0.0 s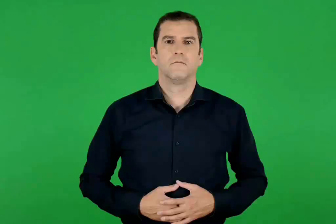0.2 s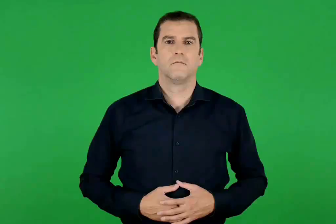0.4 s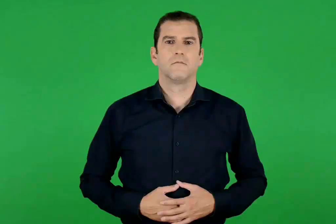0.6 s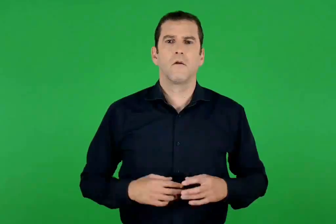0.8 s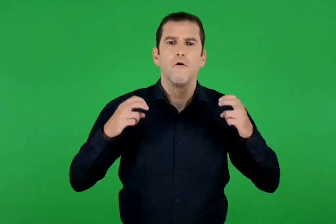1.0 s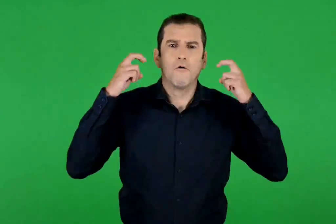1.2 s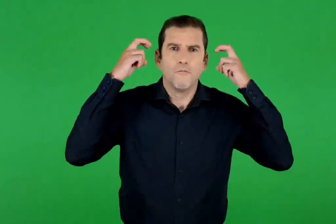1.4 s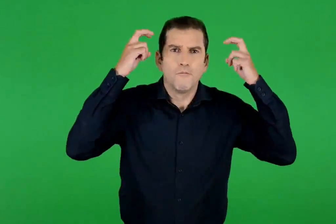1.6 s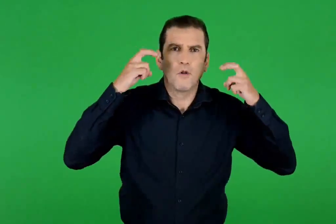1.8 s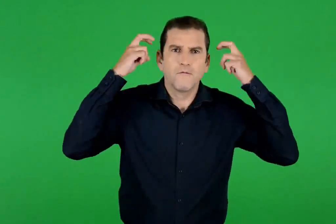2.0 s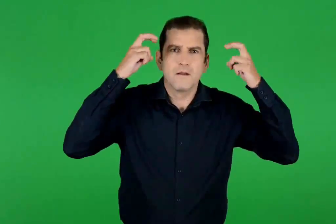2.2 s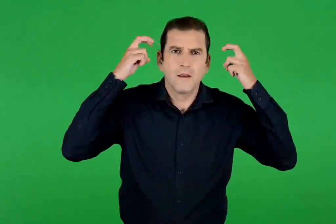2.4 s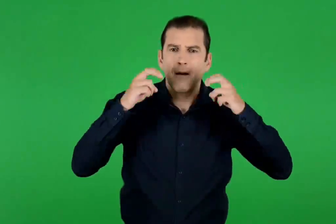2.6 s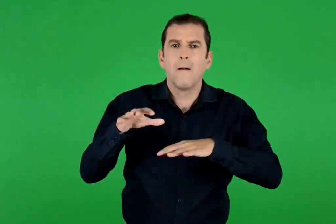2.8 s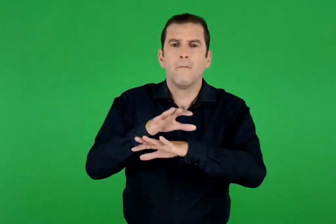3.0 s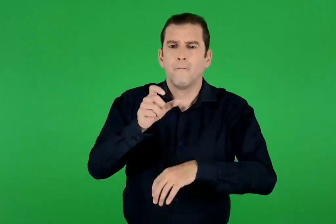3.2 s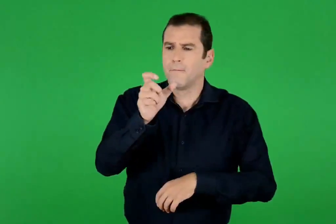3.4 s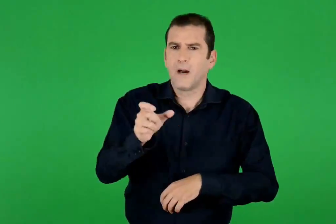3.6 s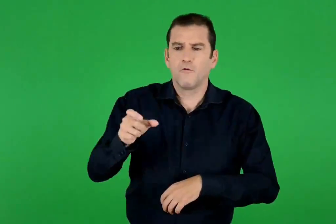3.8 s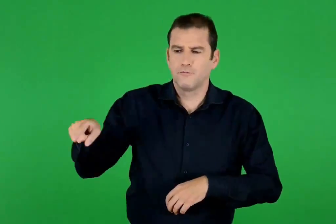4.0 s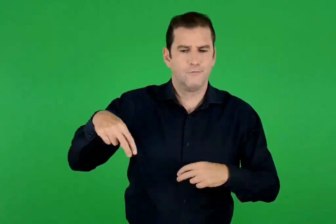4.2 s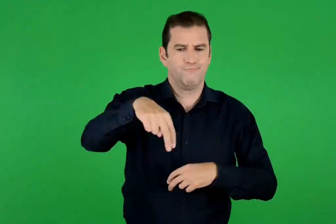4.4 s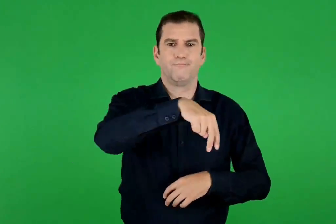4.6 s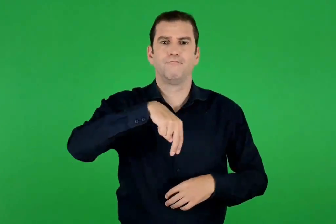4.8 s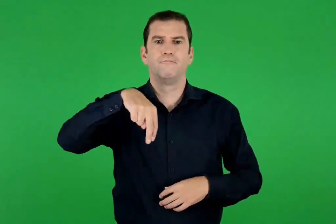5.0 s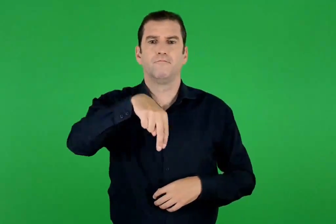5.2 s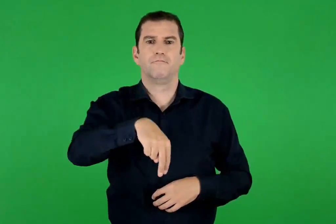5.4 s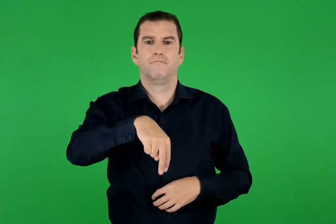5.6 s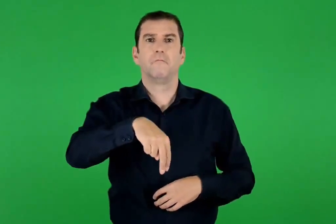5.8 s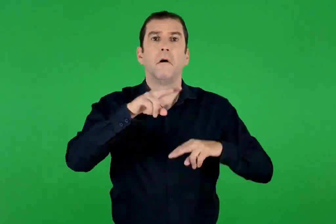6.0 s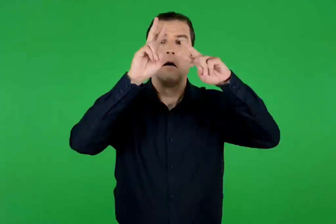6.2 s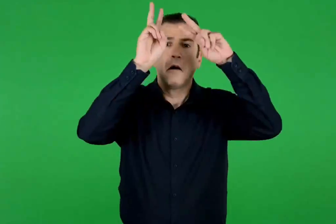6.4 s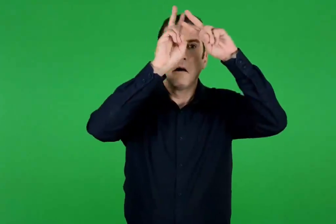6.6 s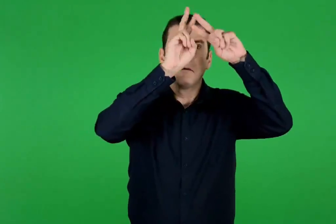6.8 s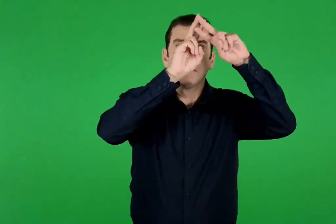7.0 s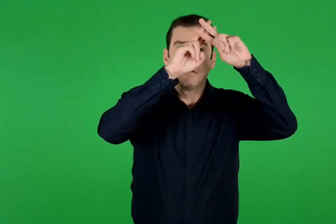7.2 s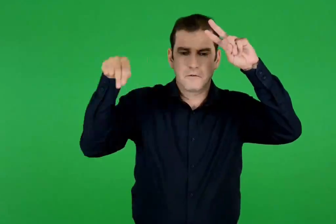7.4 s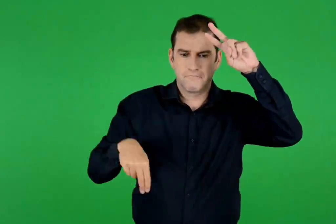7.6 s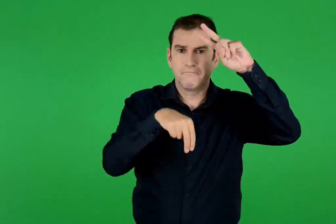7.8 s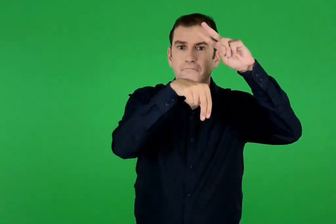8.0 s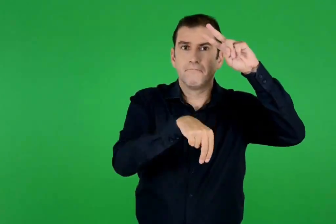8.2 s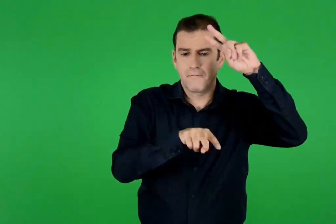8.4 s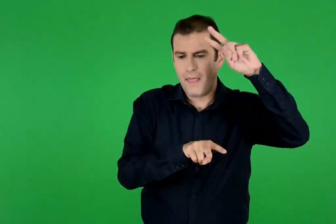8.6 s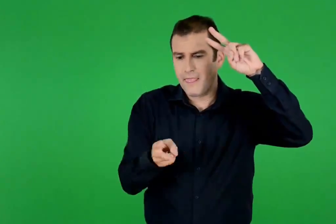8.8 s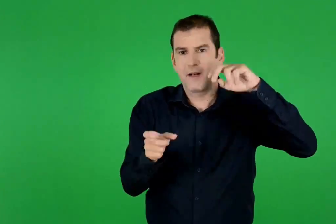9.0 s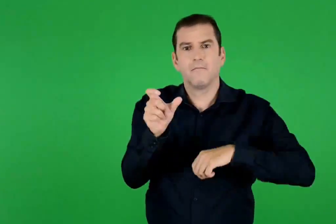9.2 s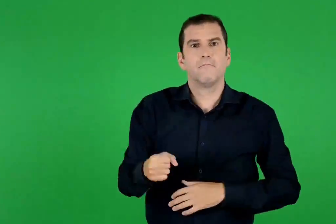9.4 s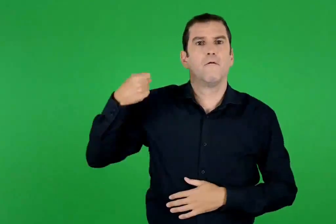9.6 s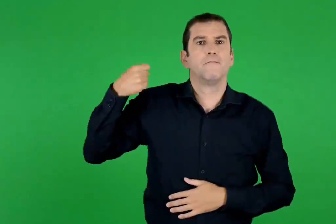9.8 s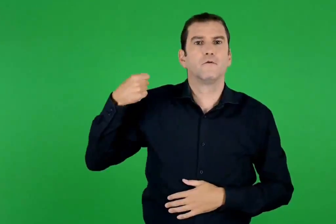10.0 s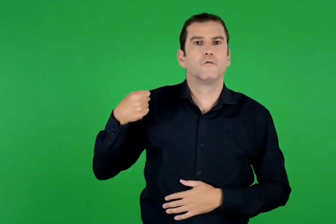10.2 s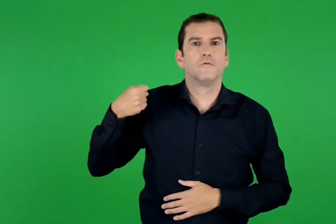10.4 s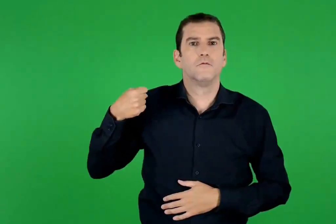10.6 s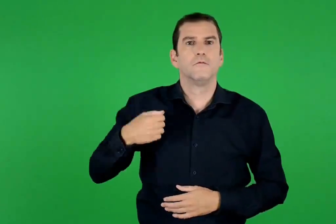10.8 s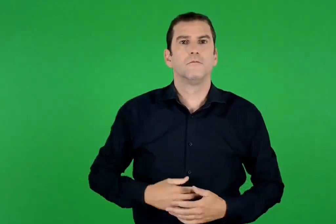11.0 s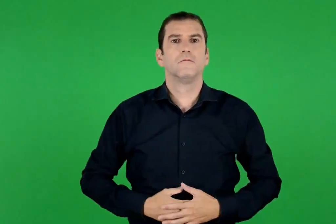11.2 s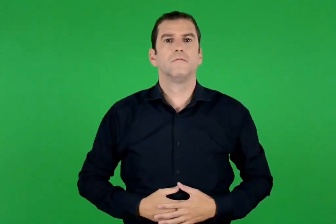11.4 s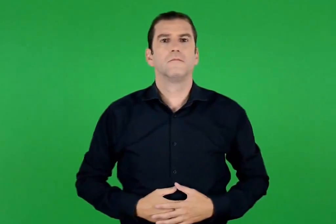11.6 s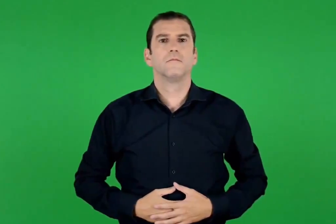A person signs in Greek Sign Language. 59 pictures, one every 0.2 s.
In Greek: ανάμεσα στα πρόβατα , στους μάγους , κάτι από το αστέρι , δίπλα στον βοσκό ;
